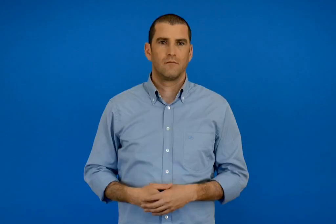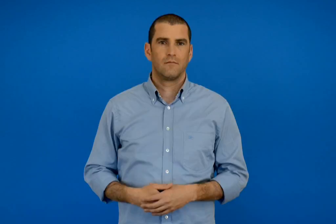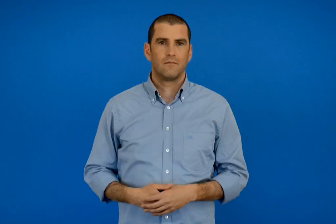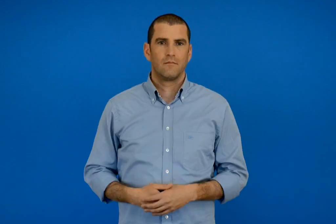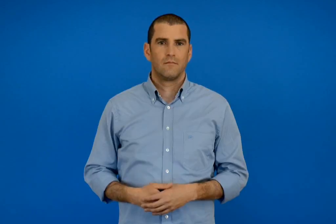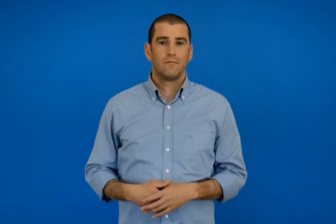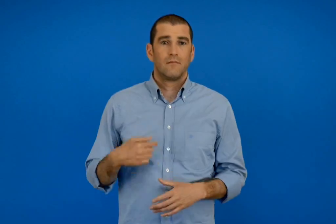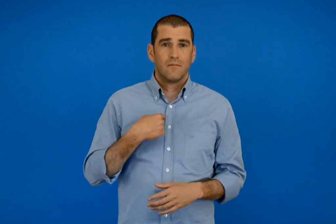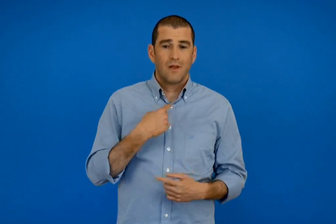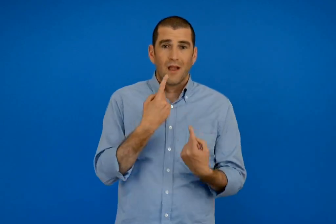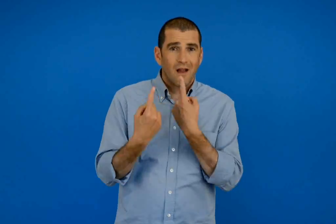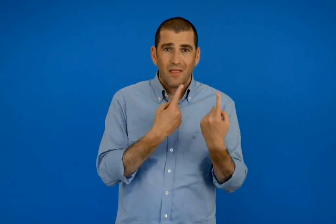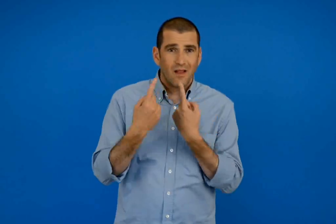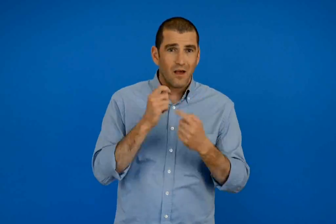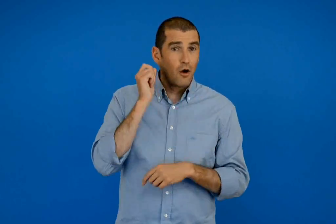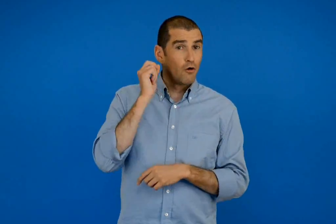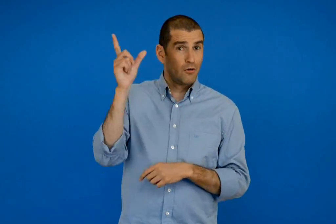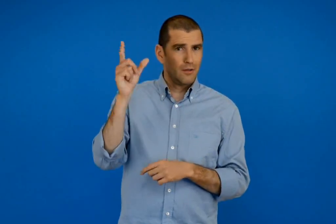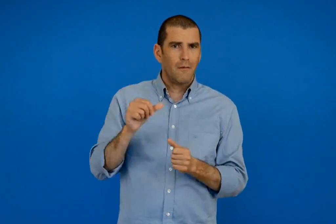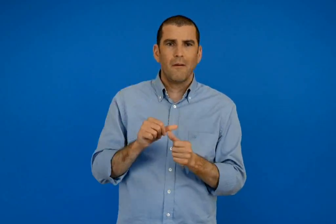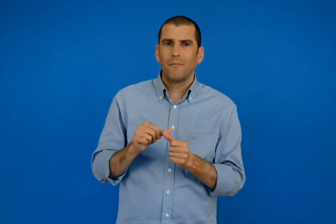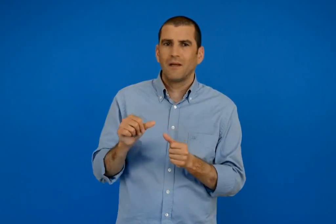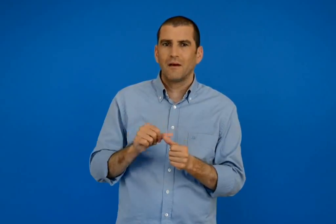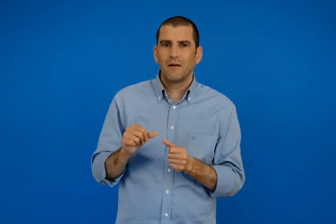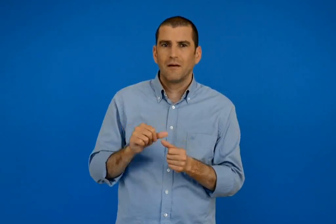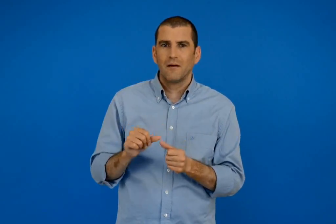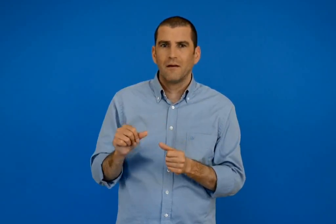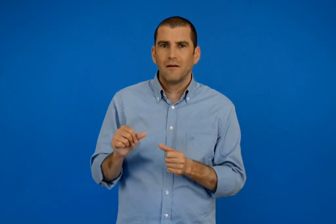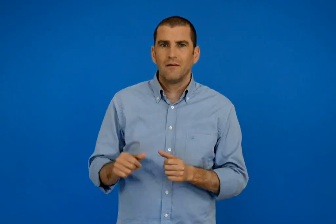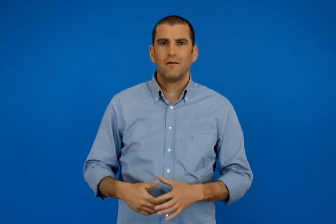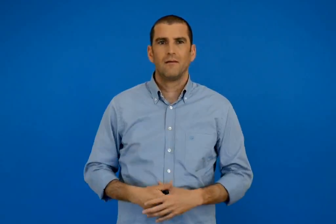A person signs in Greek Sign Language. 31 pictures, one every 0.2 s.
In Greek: γιορτάζω τα γενέθλια μου το μηνά
